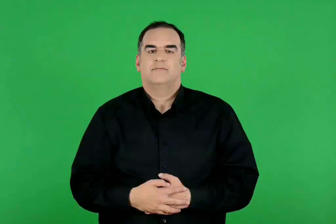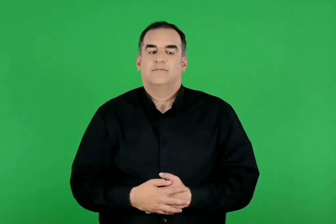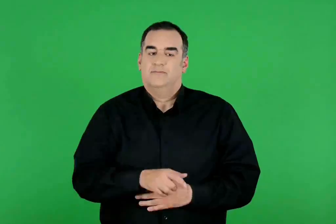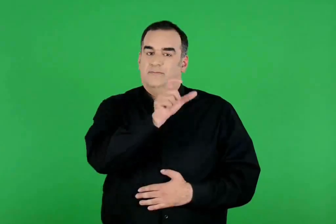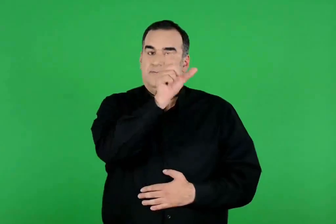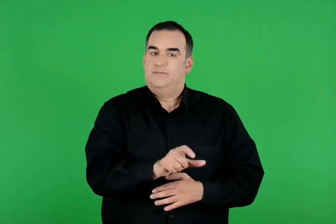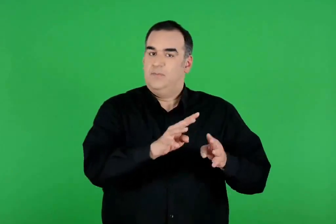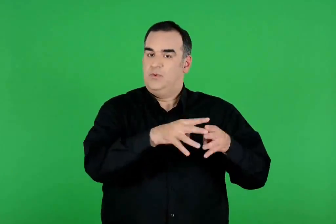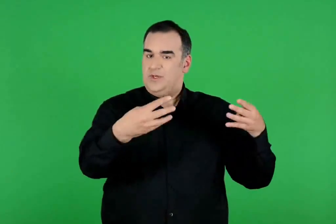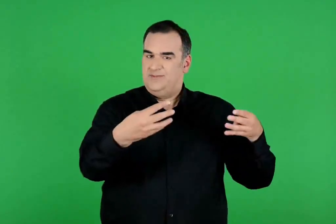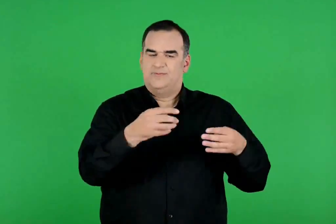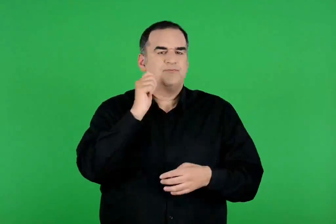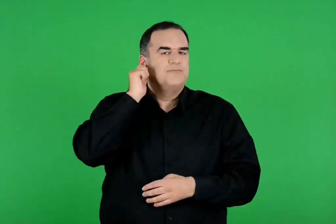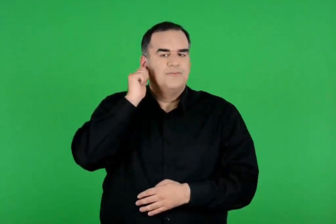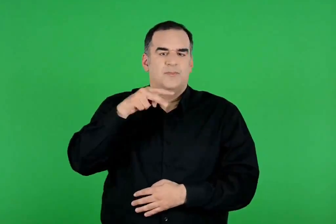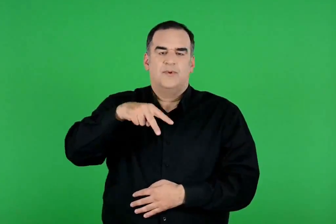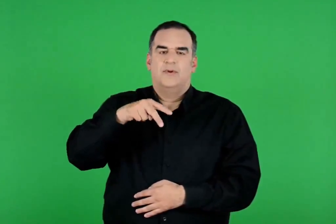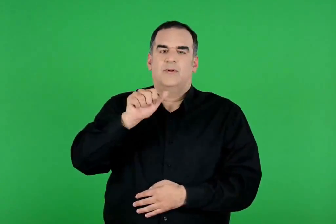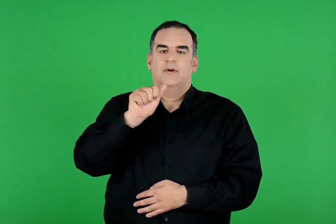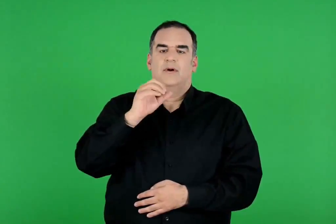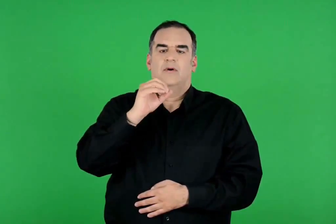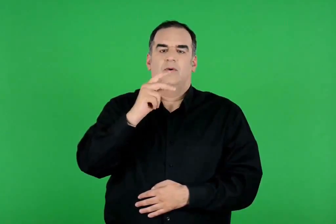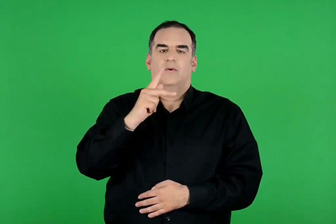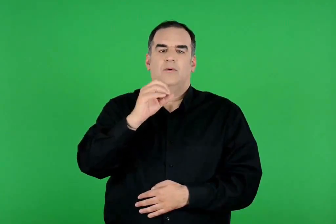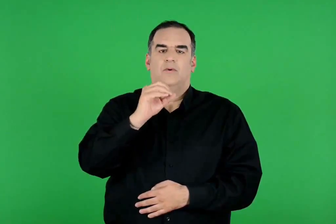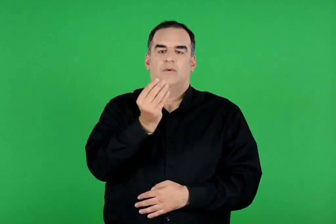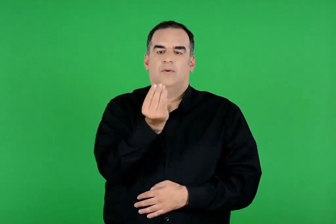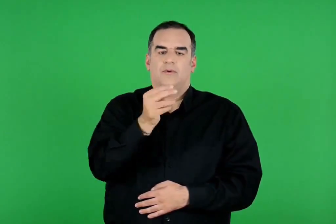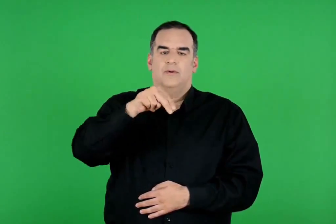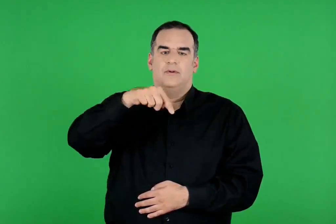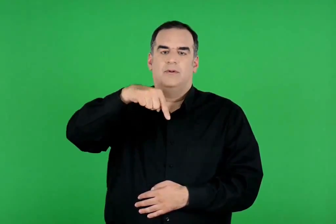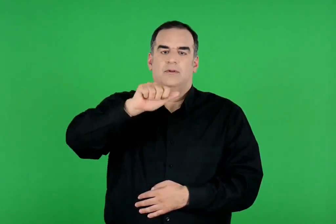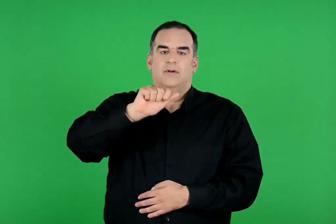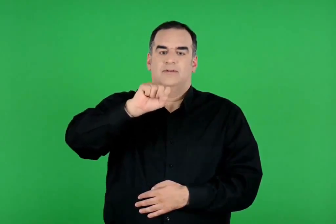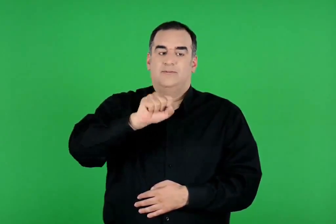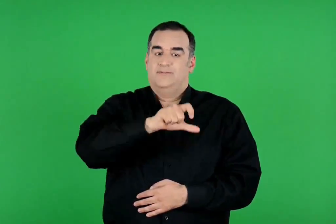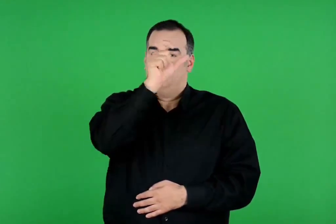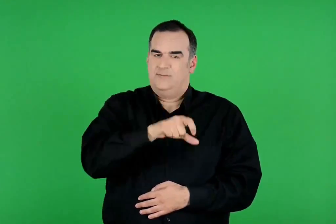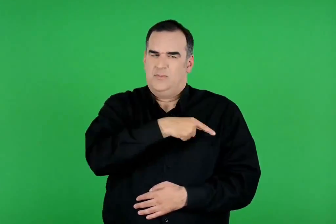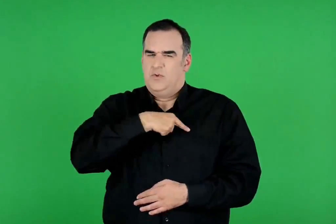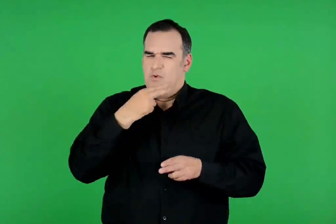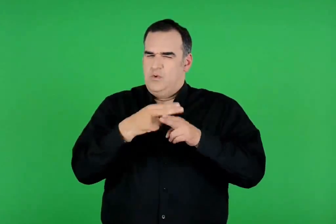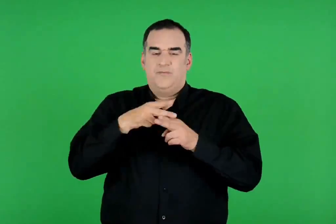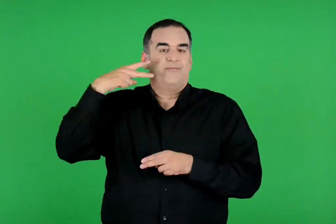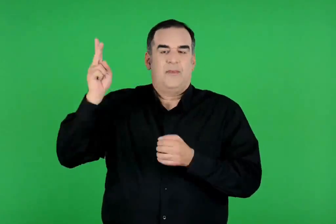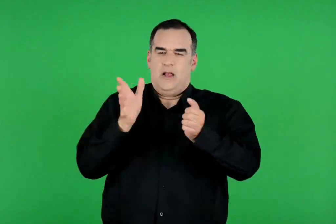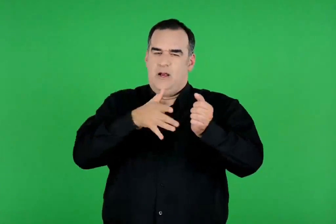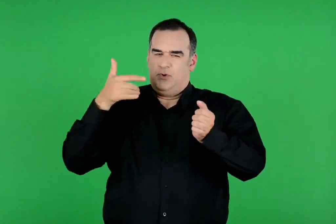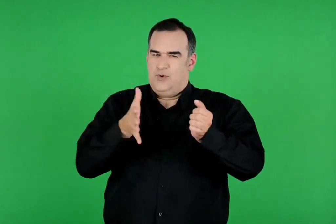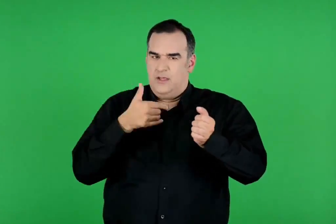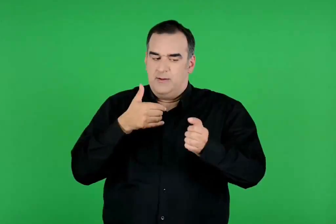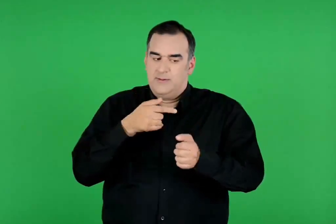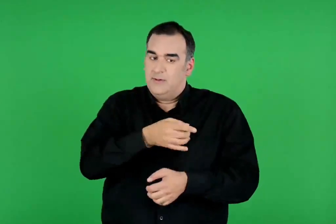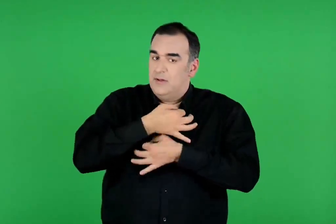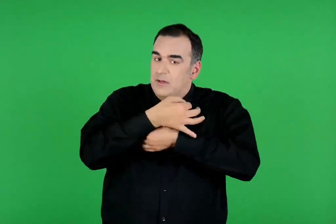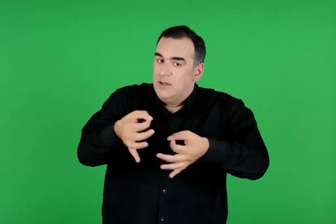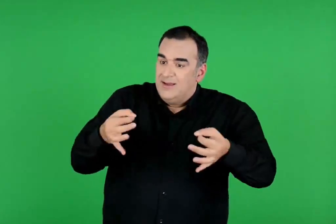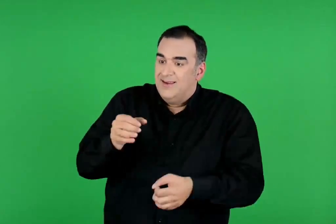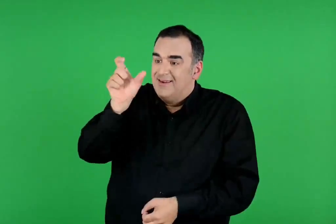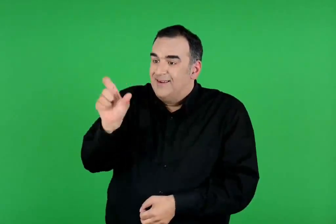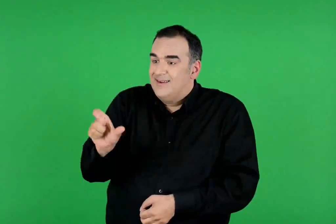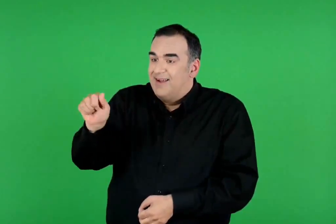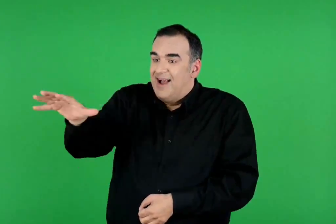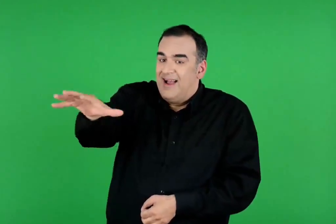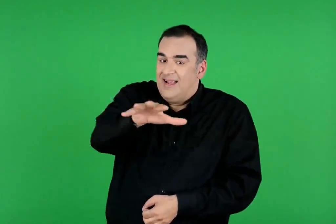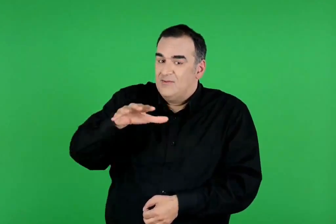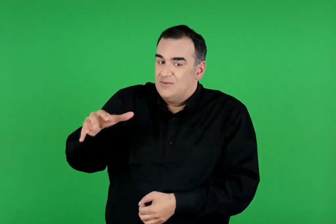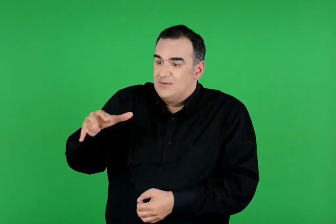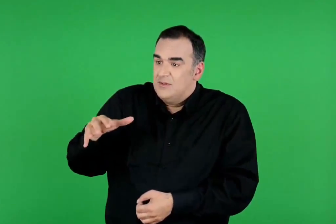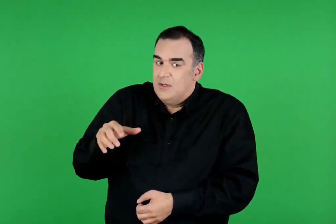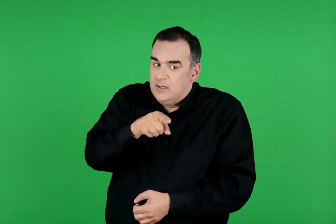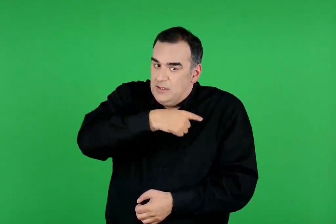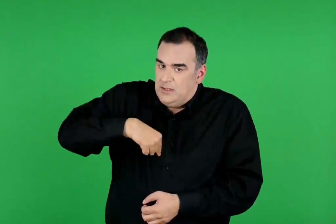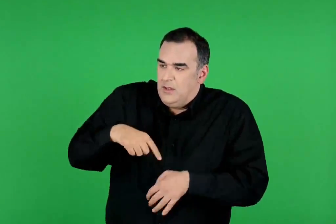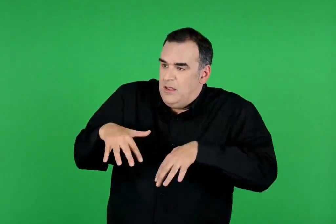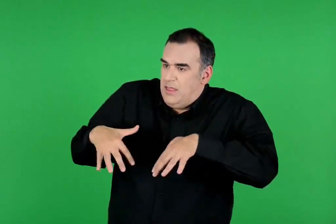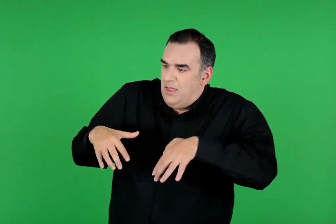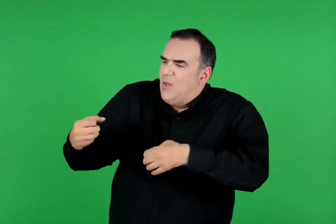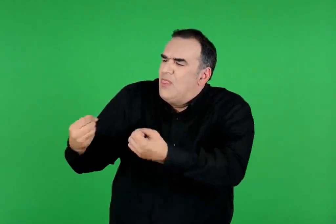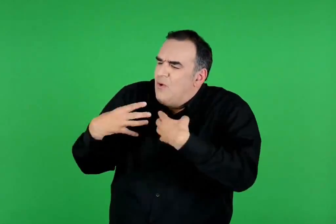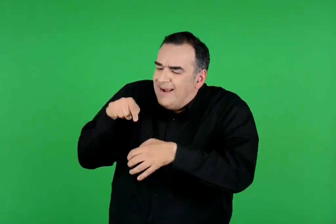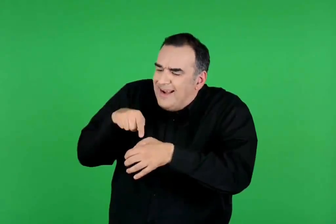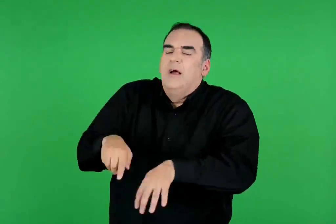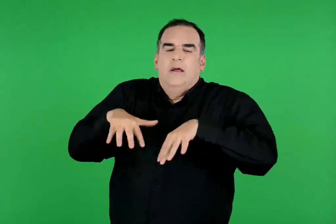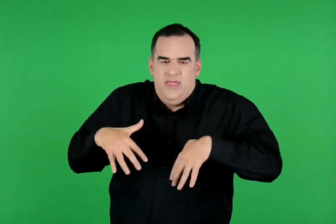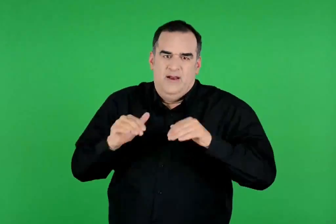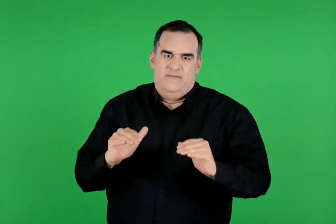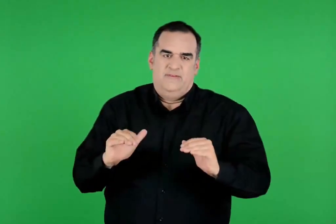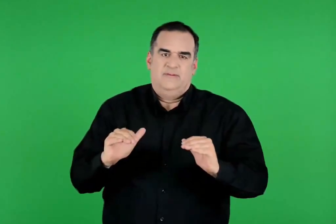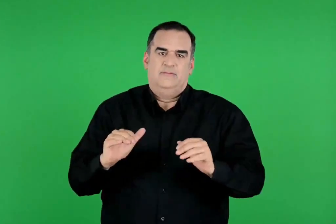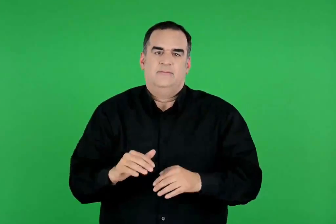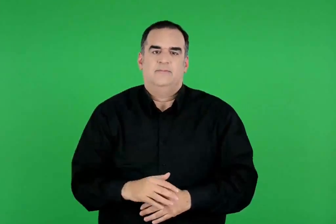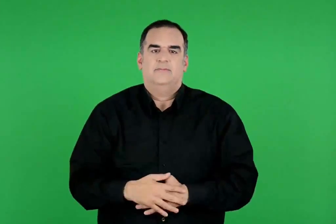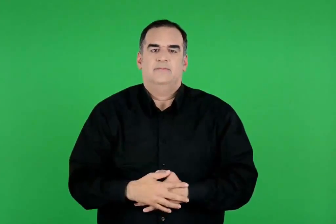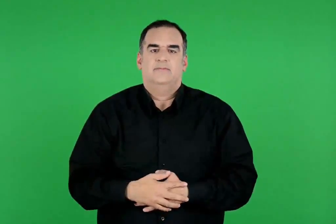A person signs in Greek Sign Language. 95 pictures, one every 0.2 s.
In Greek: κι ένας τρώας , ο λαοκόωντας , που ήταν ιερέας του απόλλωνα , είπε να φοβάστε τους αχαιούς ακόμη κι αν σας φέρνουν δώρα
